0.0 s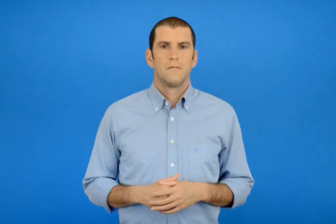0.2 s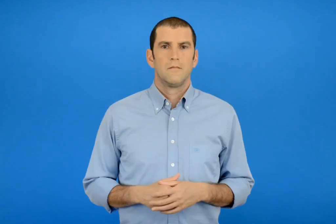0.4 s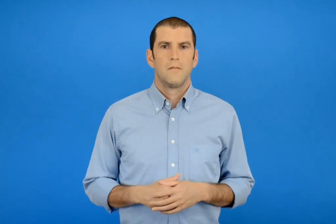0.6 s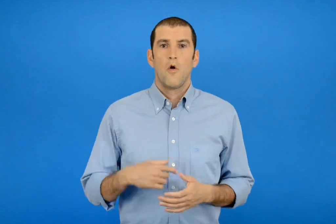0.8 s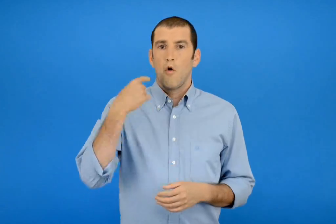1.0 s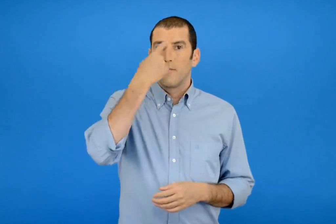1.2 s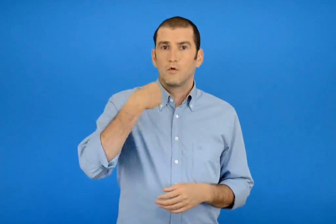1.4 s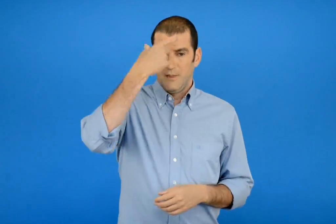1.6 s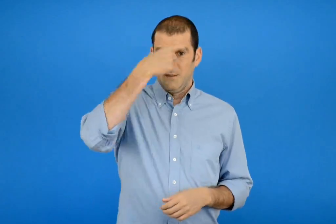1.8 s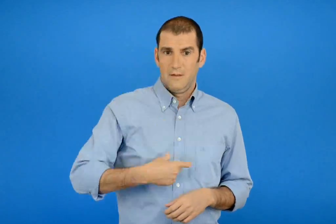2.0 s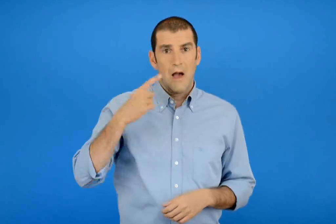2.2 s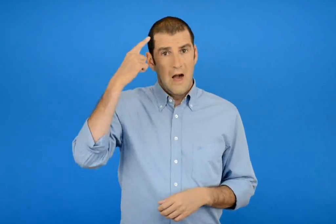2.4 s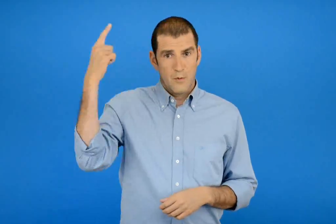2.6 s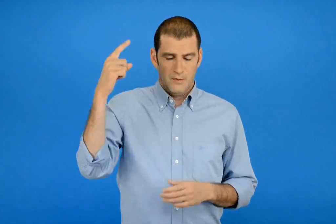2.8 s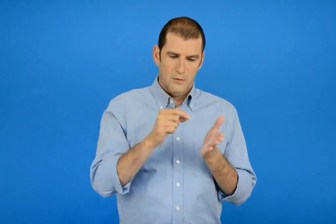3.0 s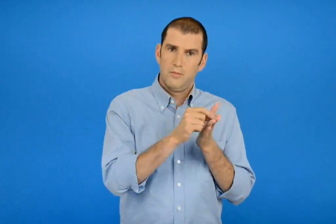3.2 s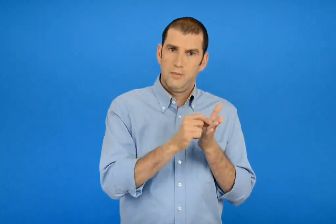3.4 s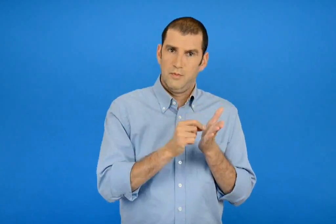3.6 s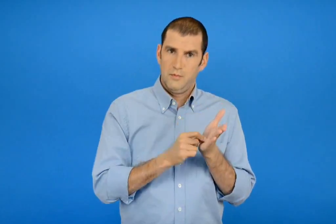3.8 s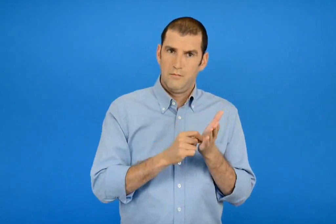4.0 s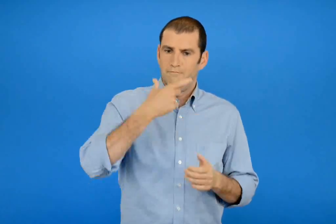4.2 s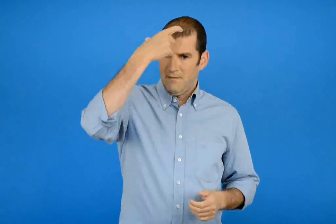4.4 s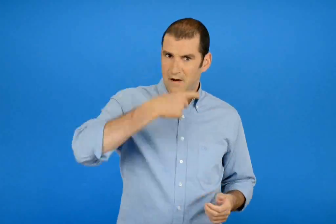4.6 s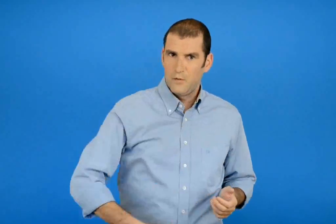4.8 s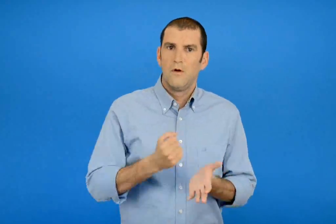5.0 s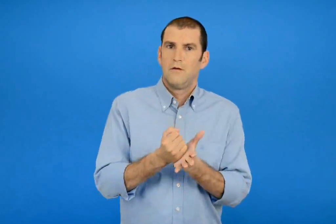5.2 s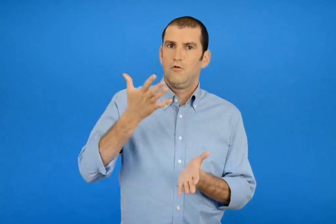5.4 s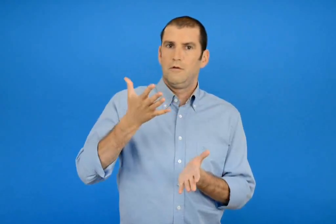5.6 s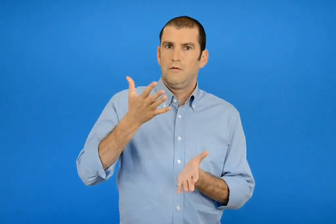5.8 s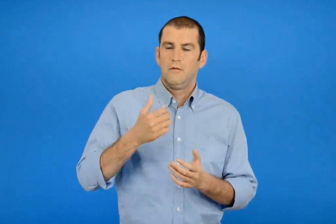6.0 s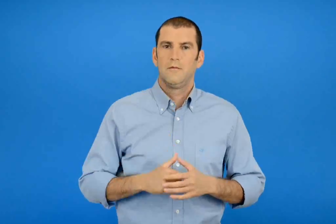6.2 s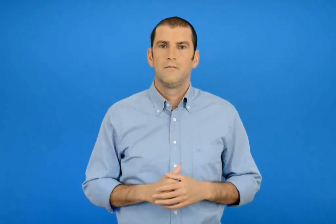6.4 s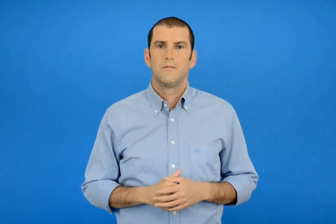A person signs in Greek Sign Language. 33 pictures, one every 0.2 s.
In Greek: καταγραφεί προσωπικές απόψεις αυτοαξιολογείται
